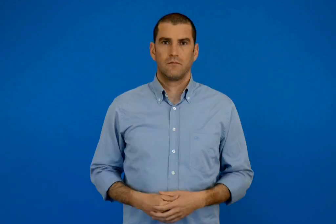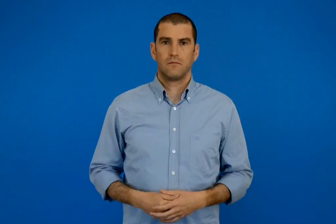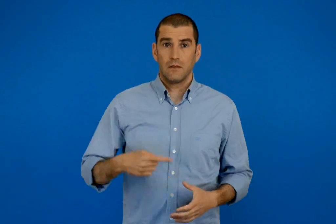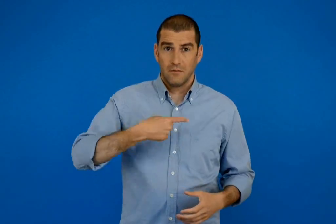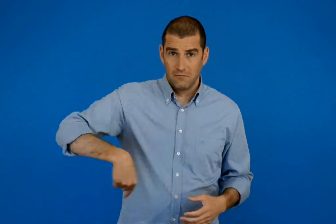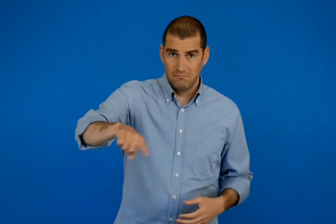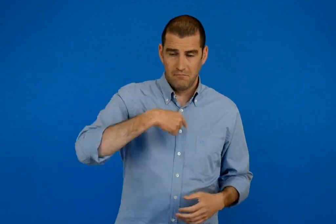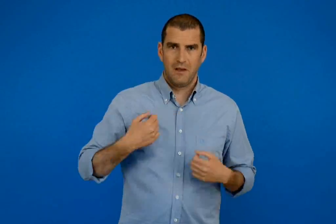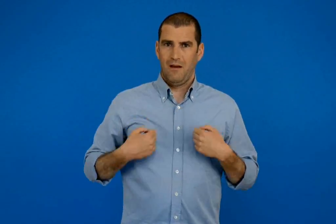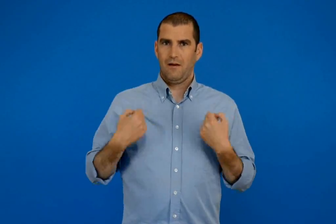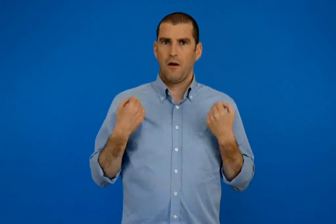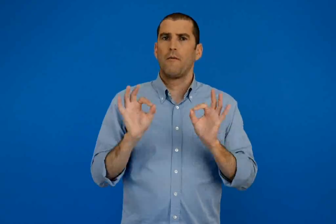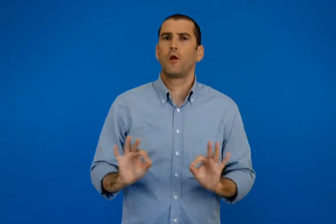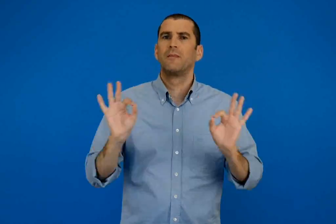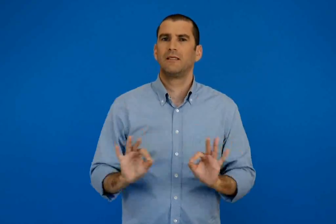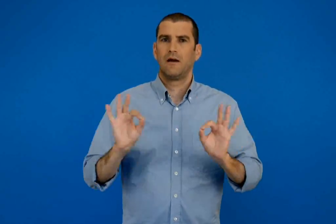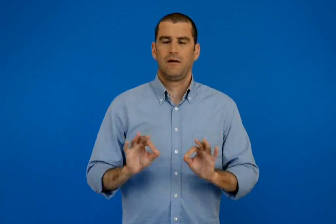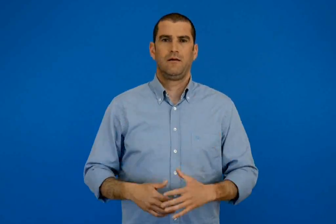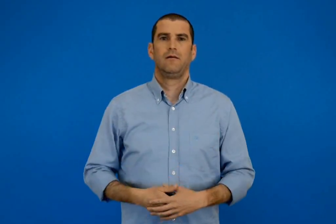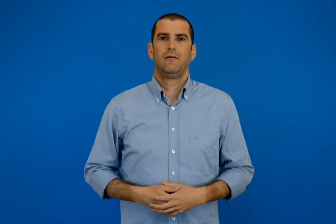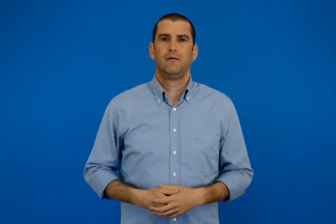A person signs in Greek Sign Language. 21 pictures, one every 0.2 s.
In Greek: κάνουμε εάν παιχνίδι ετοιμότητας
